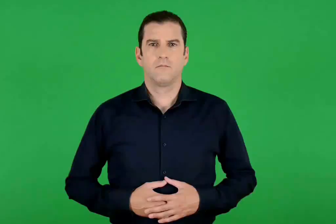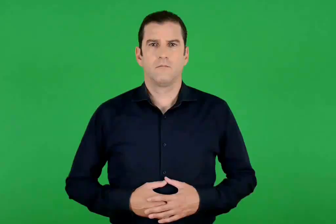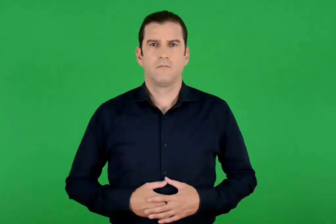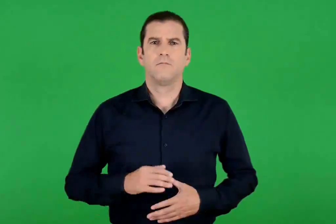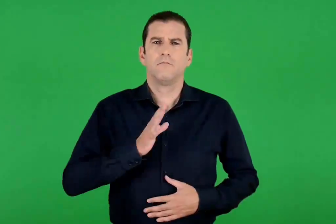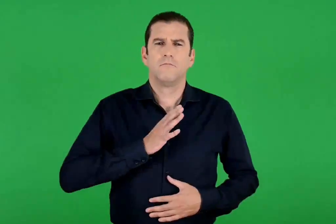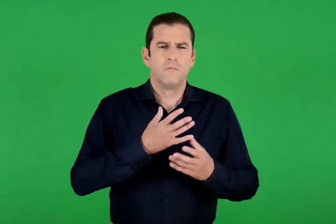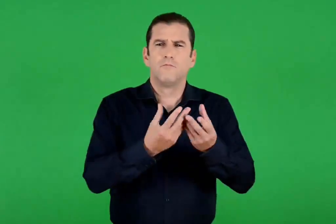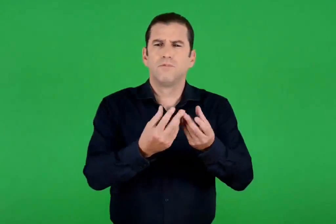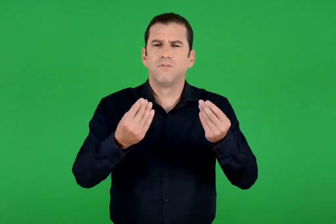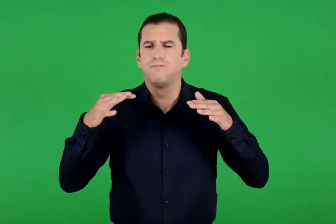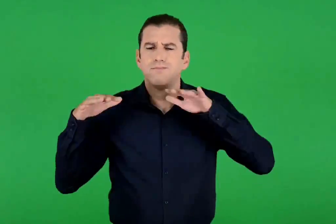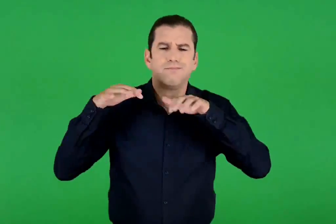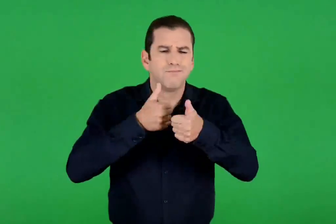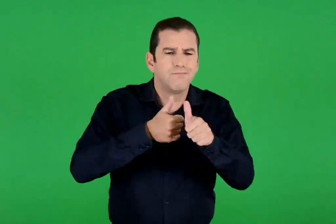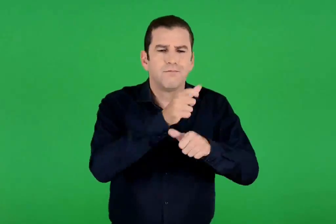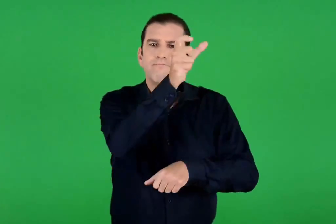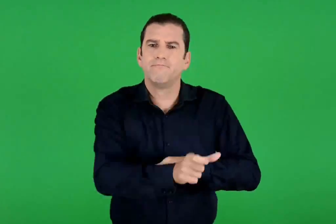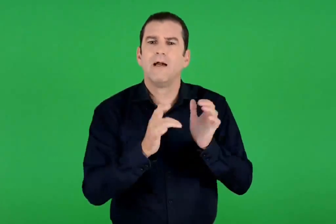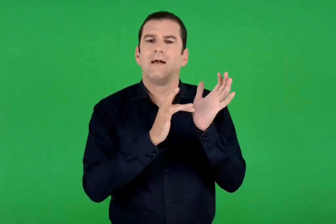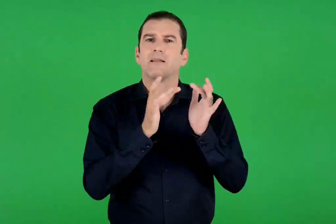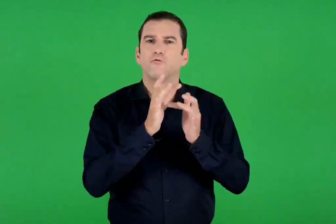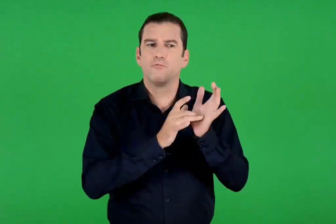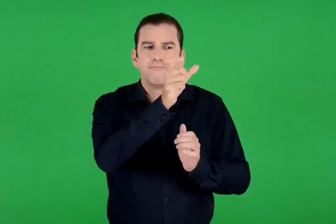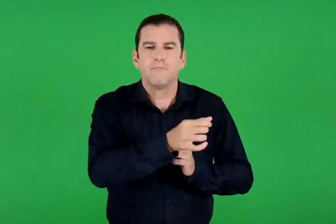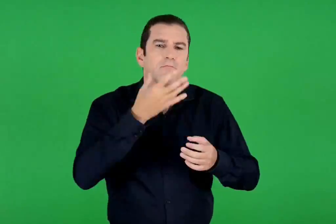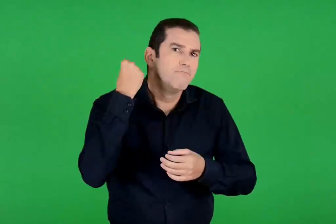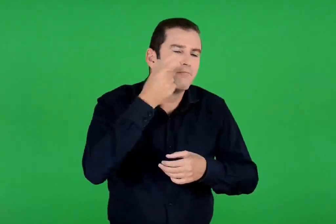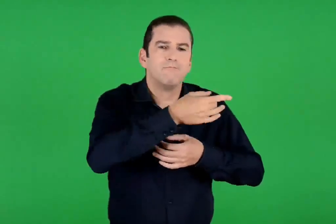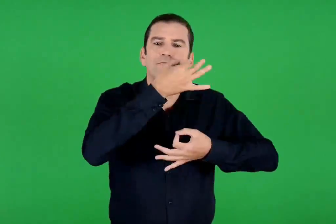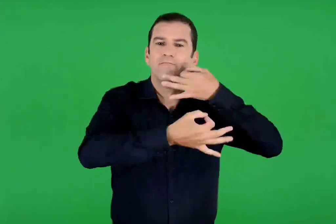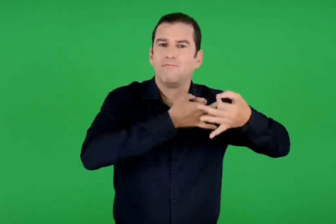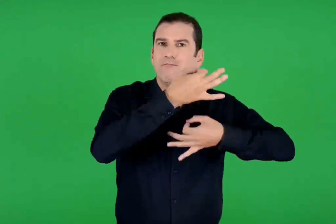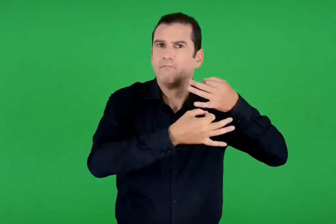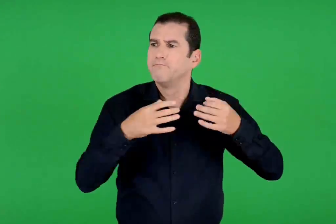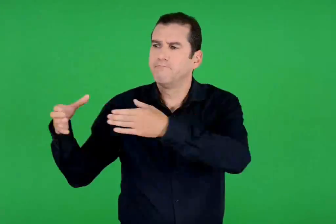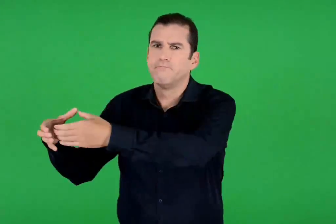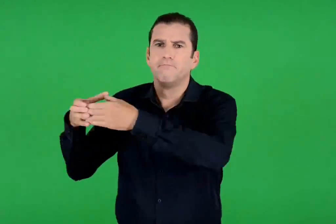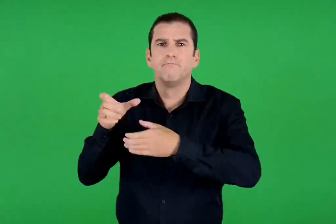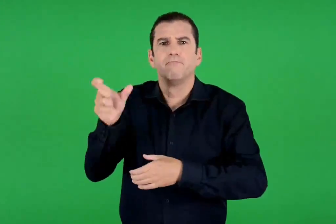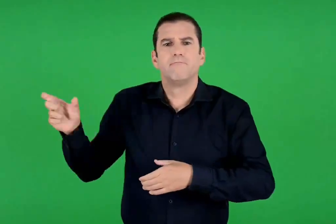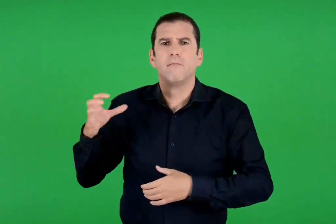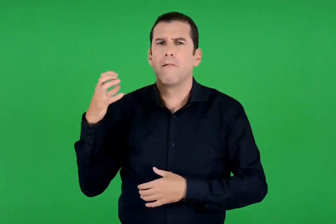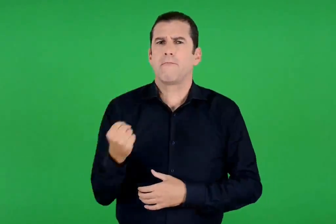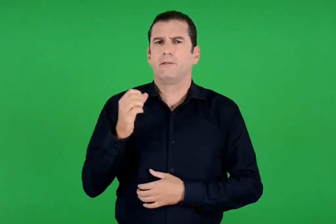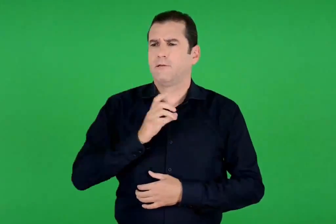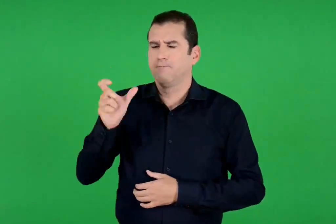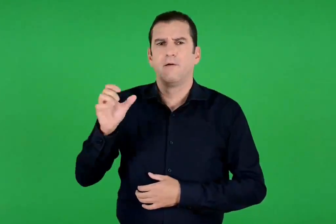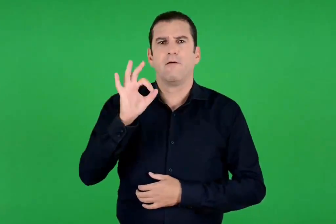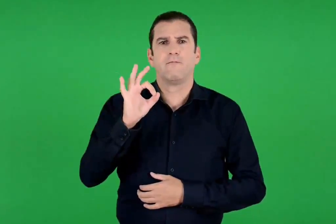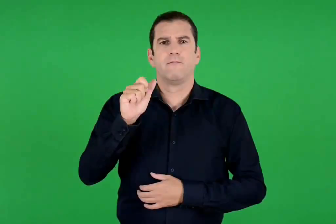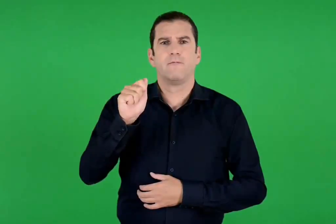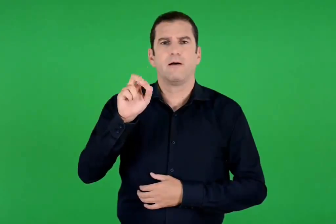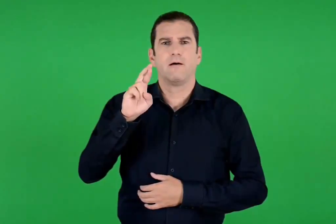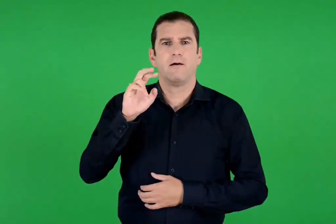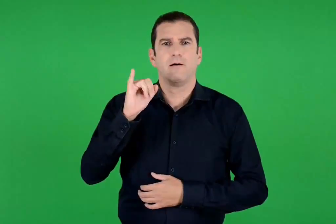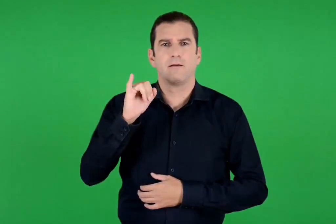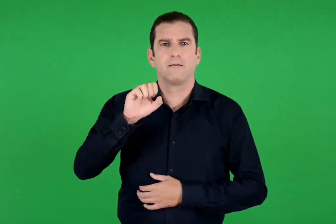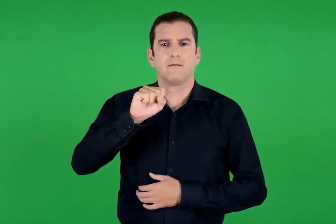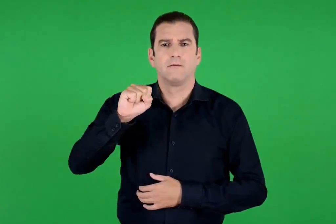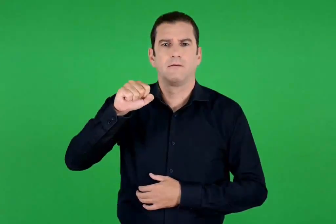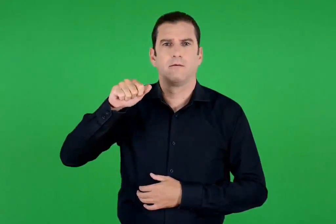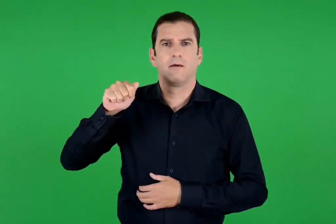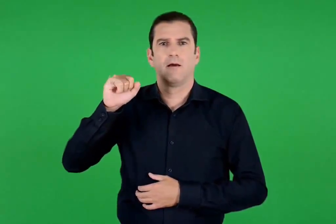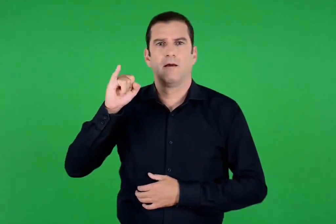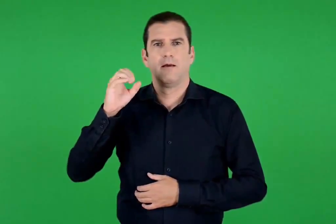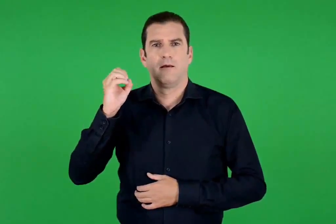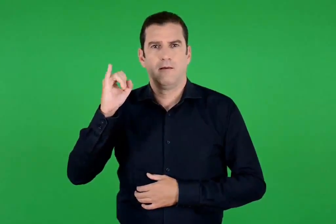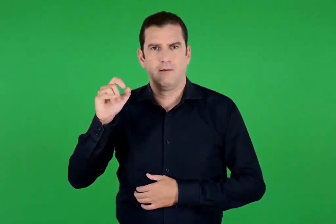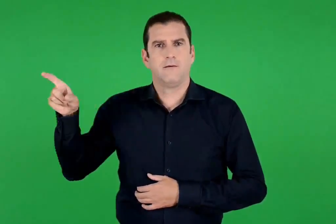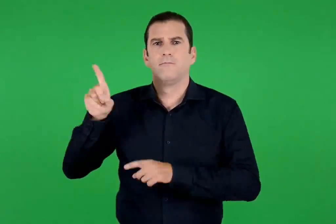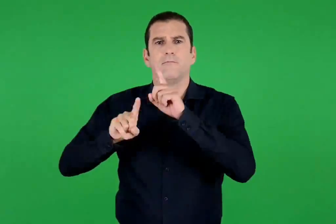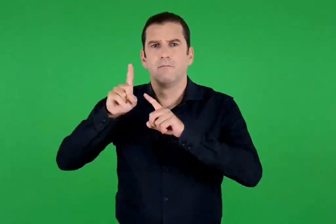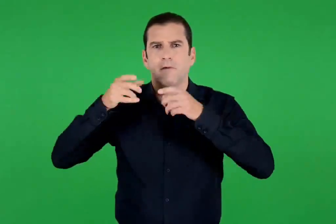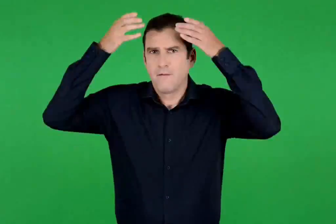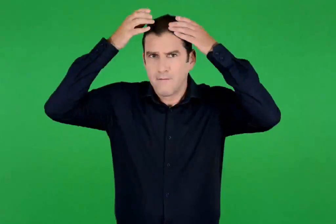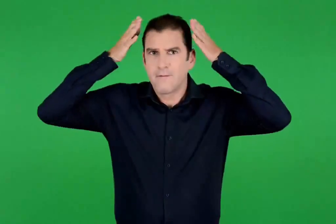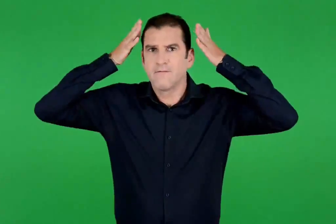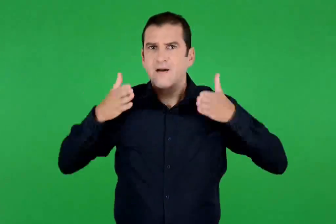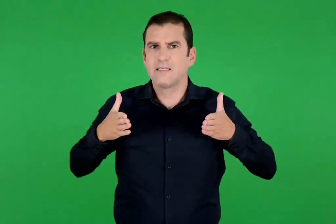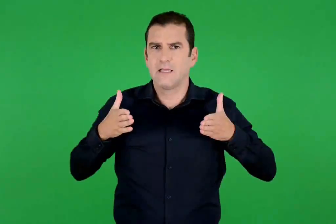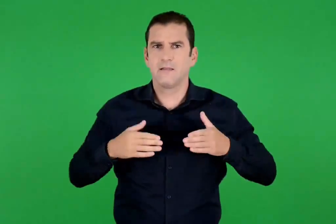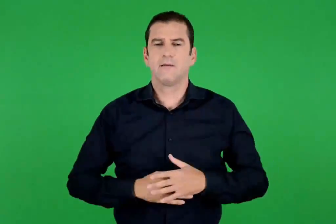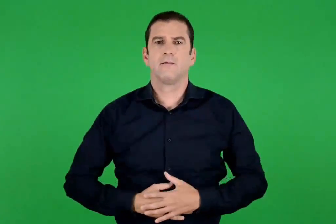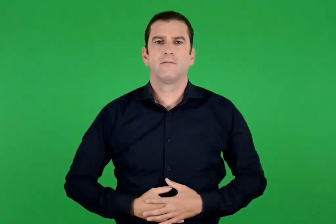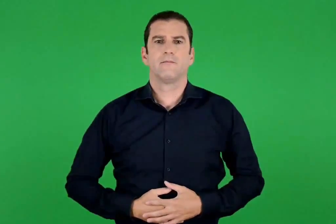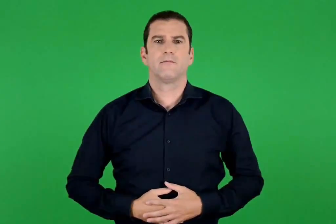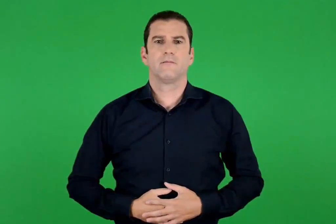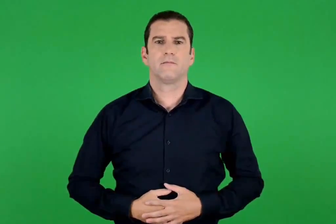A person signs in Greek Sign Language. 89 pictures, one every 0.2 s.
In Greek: ανάμεσα στα πλήθη που ακολουθούσαν τον ιησού για να τον ακούσουν να μιλάει ήταν και οι αυστηροί φαρισαίοι
